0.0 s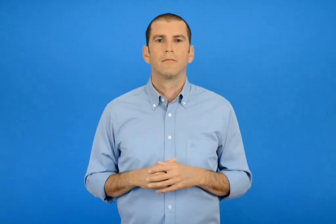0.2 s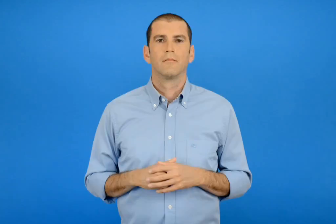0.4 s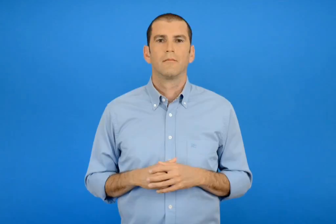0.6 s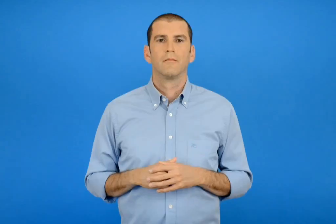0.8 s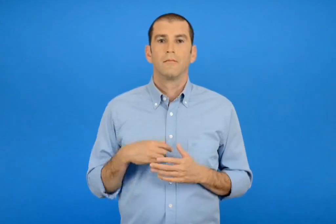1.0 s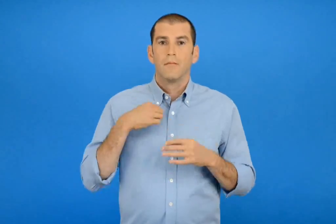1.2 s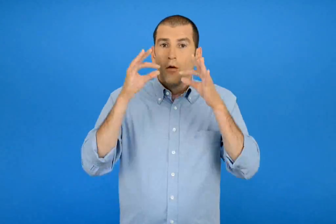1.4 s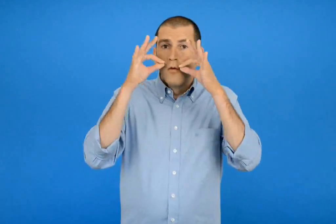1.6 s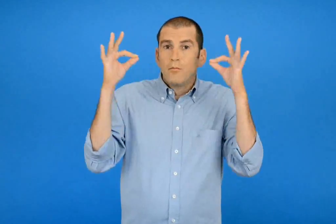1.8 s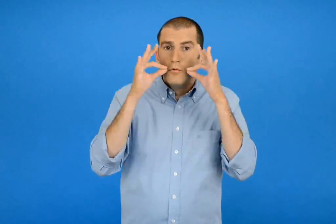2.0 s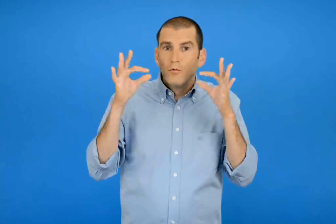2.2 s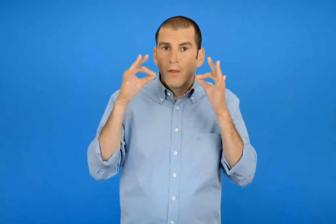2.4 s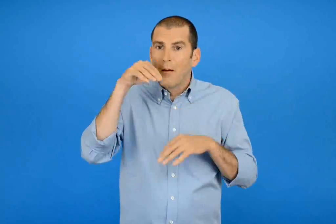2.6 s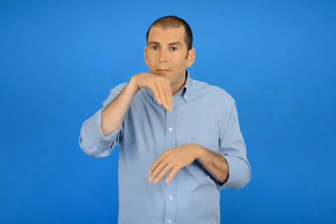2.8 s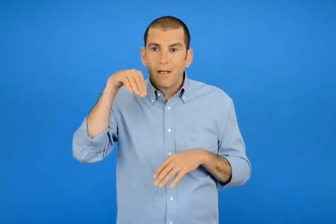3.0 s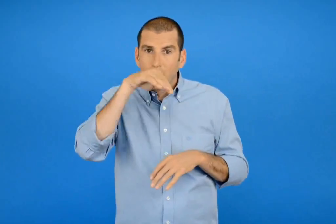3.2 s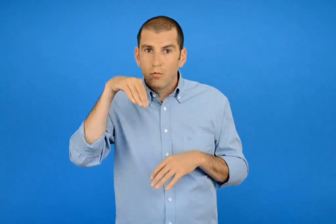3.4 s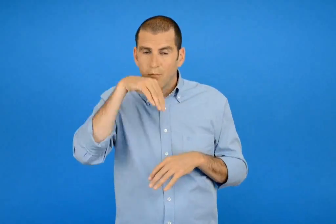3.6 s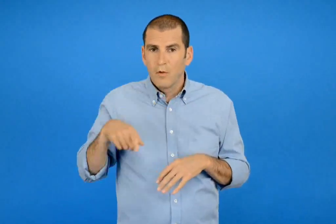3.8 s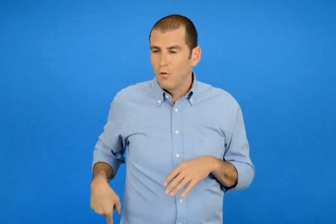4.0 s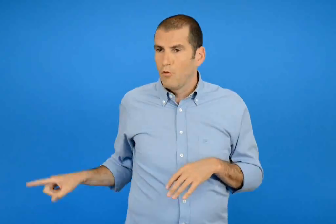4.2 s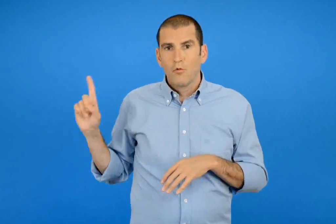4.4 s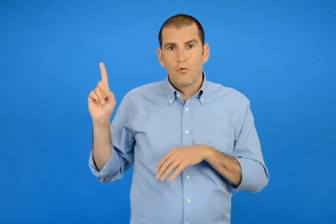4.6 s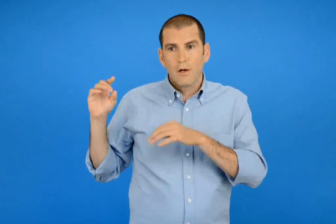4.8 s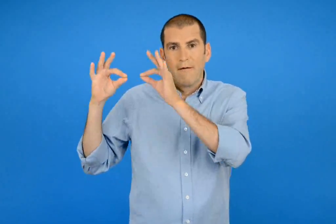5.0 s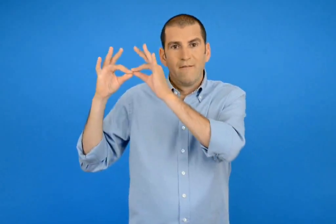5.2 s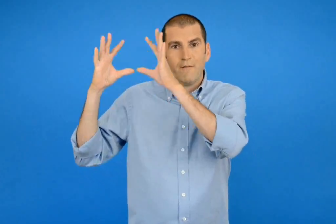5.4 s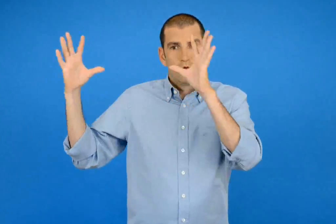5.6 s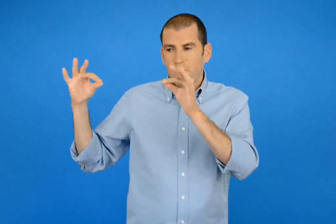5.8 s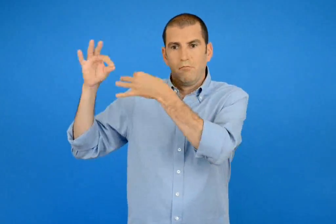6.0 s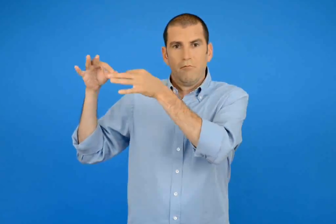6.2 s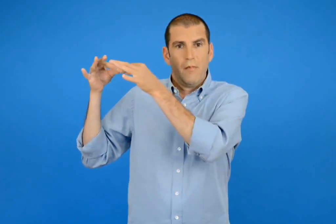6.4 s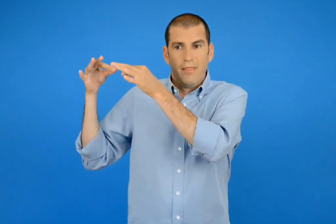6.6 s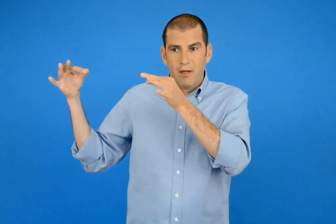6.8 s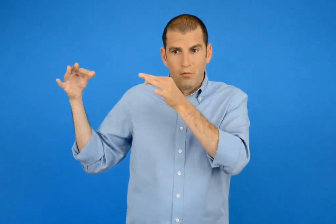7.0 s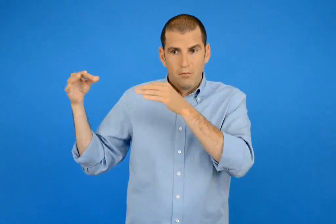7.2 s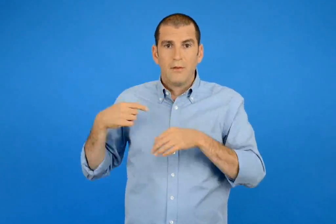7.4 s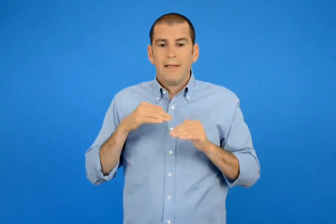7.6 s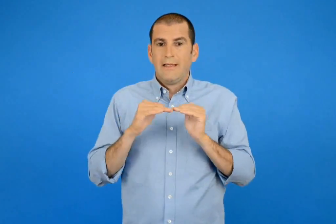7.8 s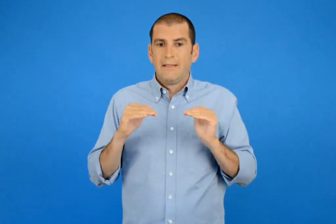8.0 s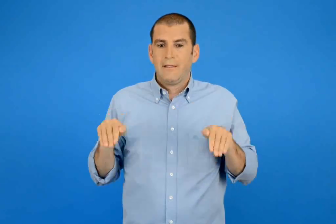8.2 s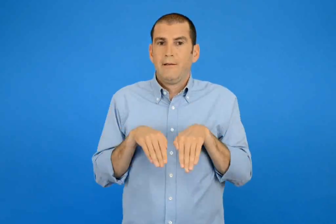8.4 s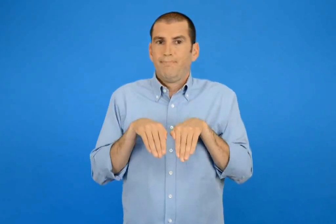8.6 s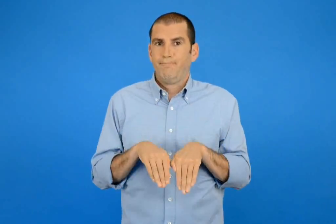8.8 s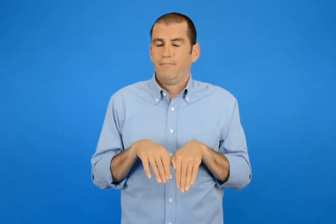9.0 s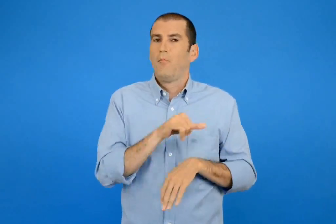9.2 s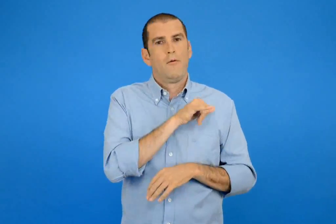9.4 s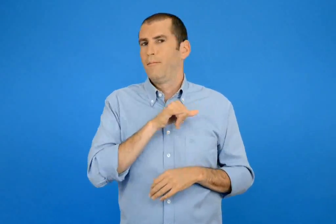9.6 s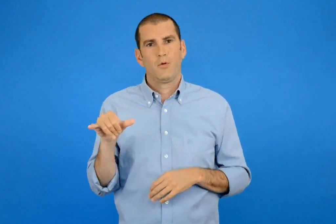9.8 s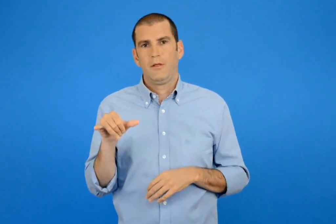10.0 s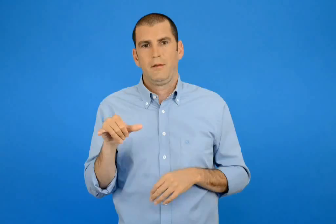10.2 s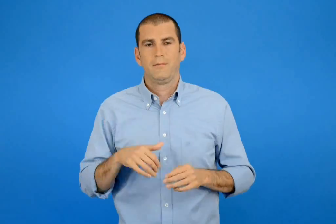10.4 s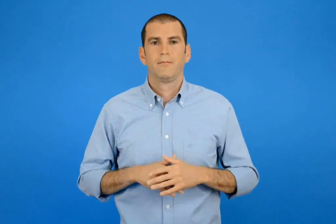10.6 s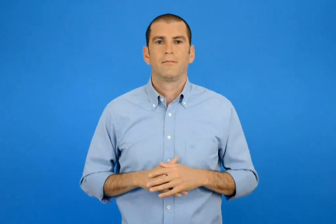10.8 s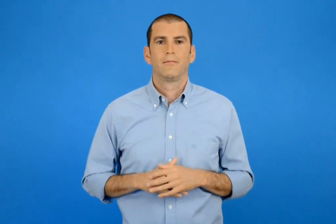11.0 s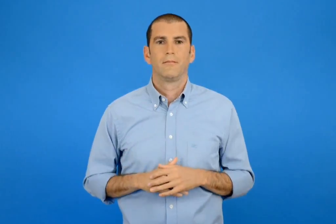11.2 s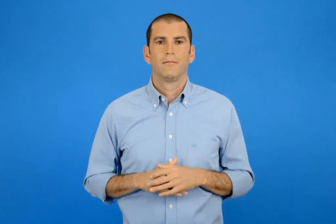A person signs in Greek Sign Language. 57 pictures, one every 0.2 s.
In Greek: τη μουσούδα μου πλένω φιόγκο στην ουρά μου δένω ήσυχη ποτέ δε μένω
